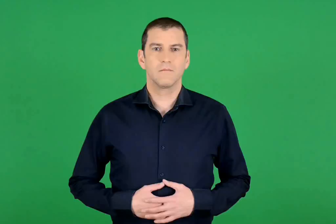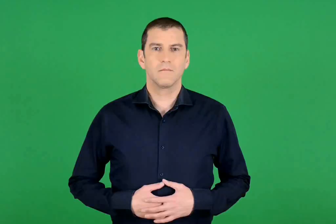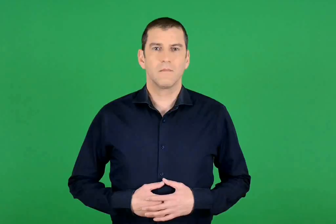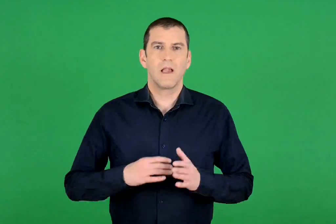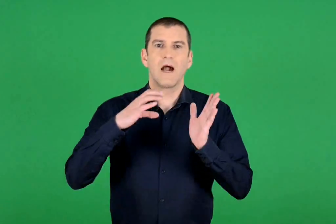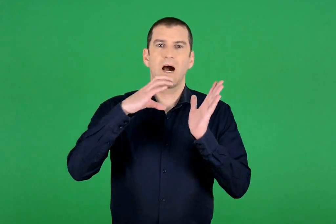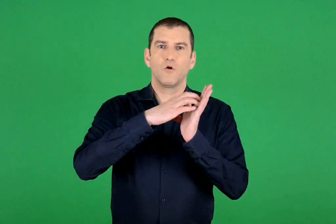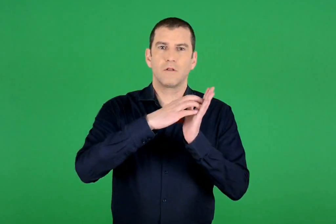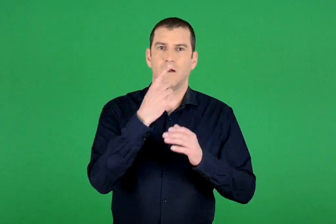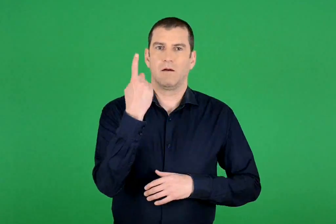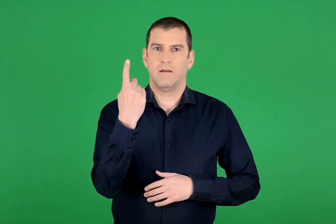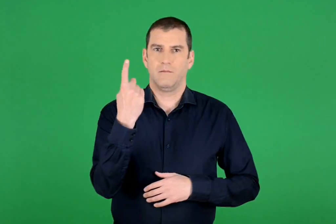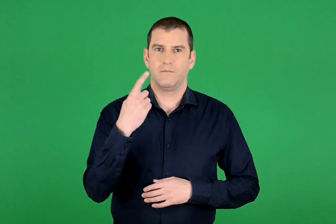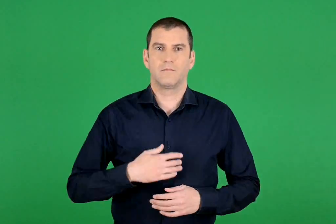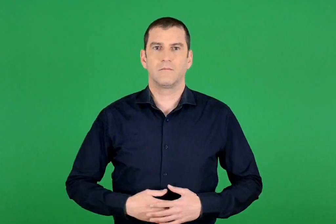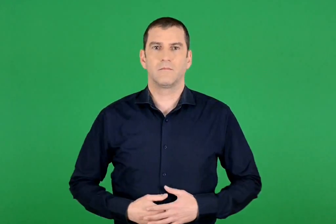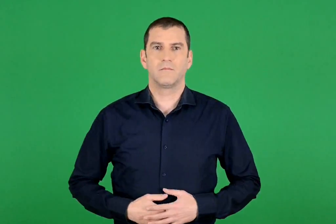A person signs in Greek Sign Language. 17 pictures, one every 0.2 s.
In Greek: ενότητα 1
